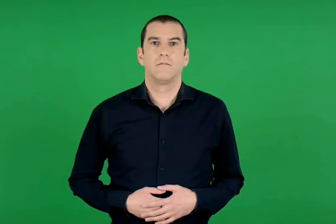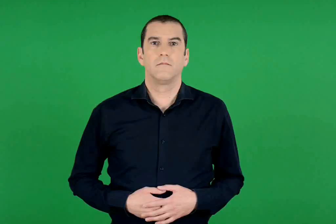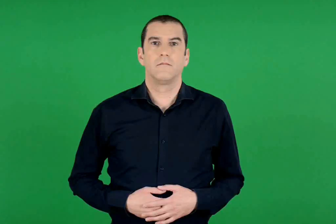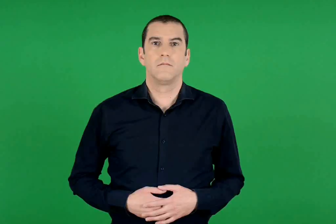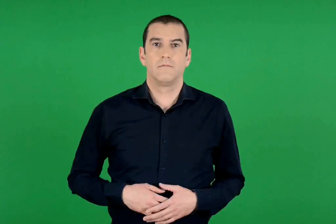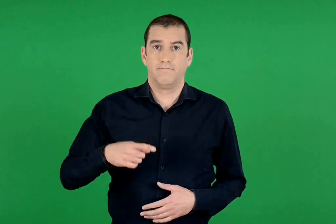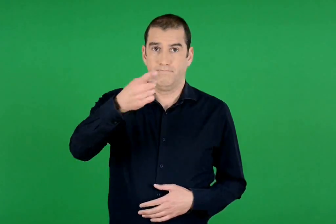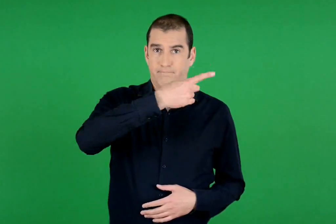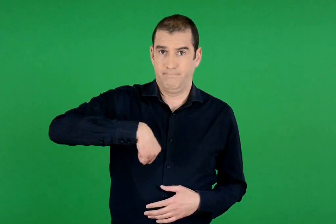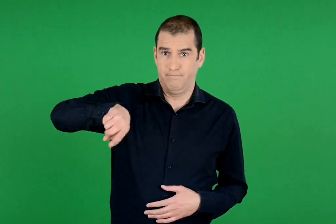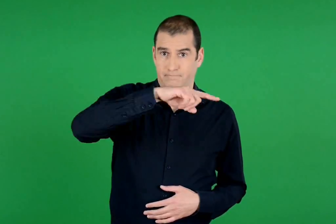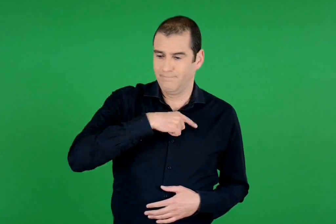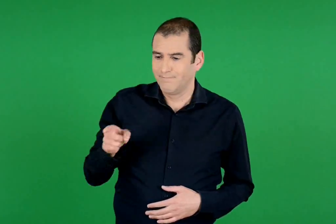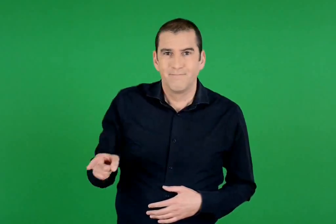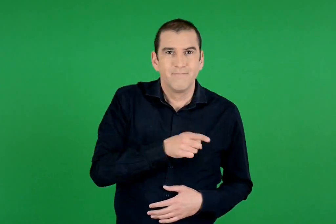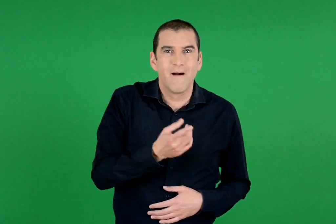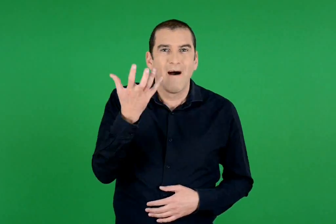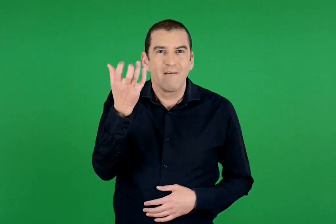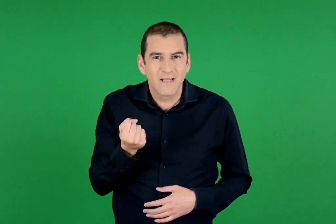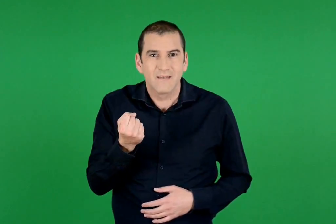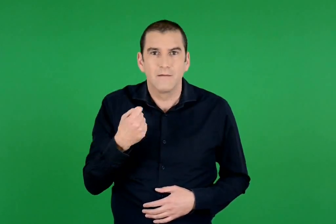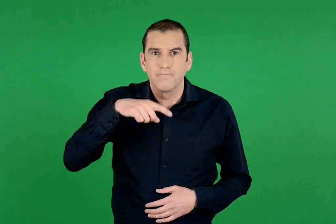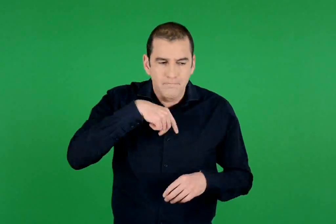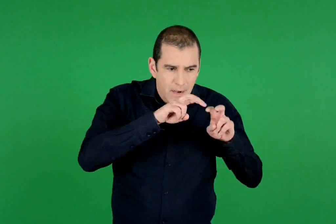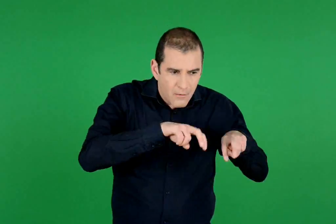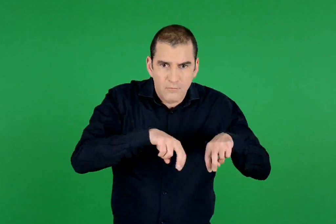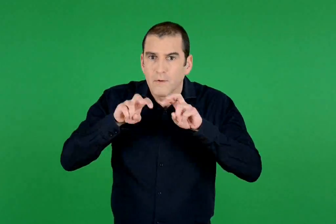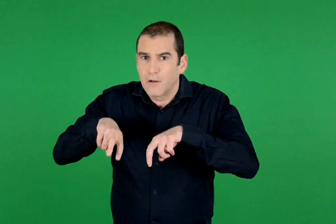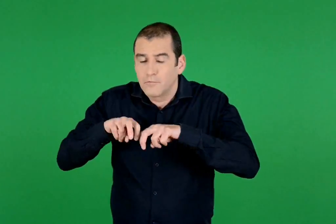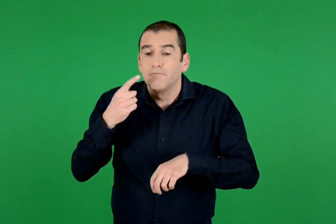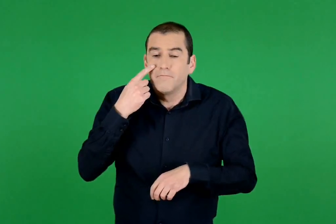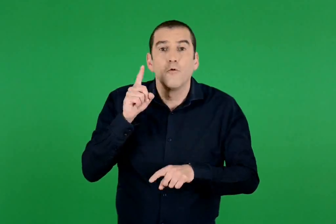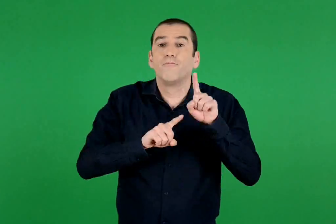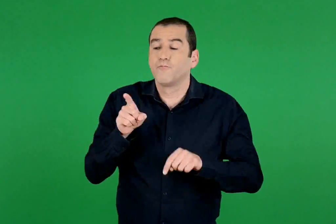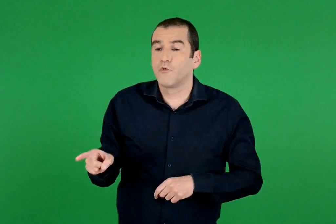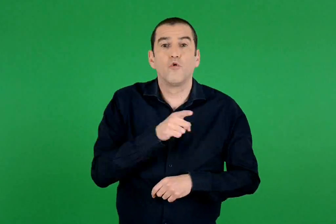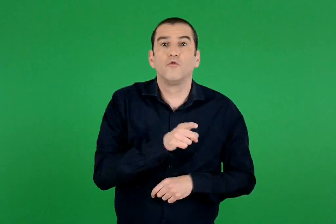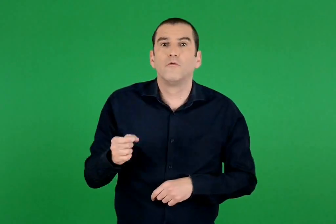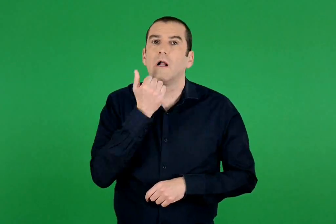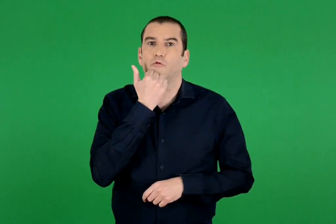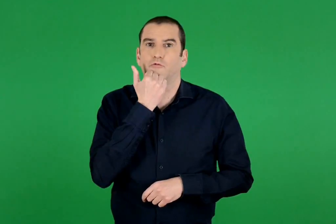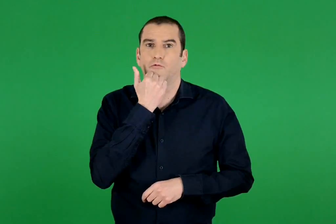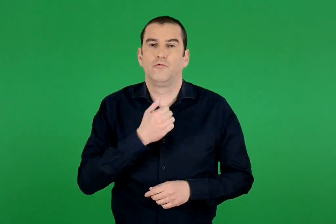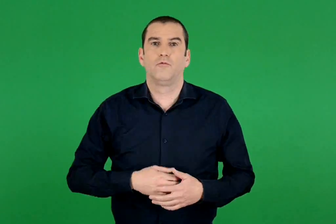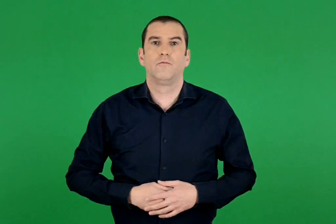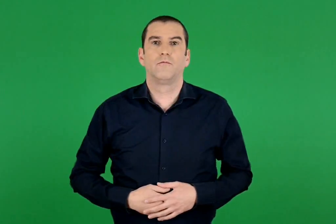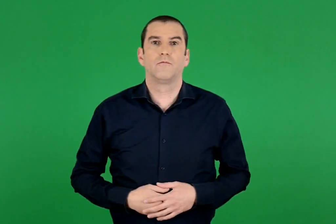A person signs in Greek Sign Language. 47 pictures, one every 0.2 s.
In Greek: κάνουμε τον έλεγχο στις αφαιρέσεις , για να δούμε ποιος έκανε λάθος
